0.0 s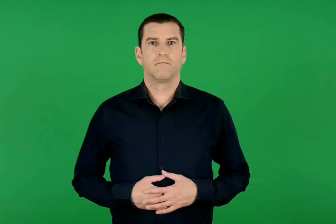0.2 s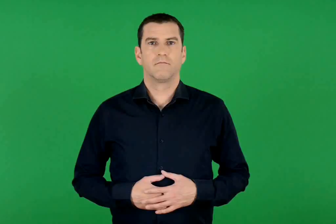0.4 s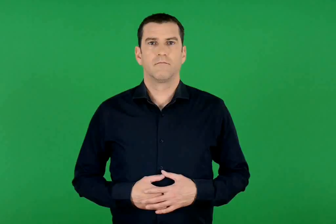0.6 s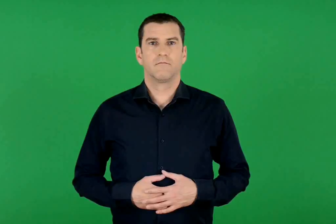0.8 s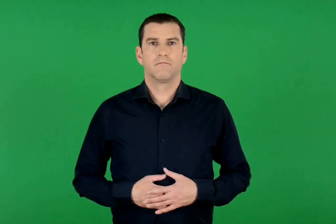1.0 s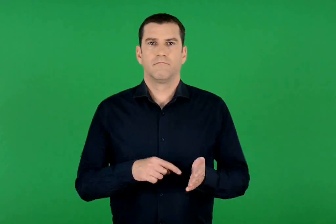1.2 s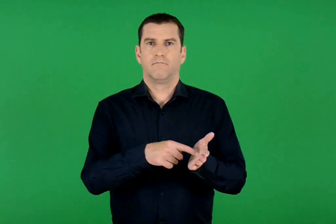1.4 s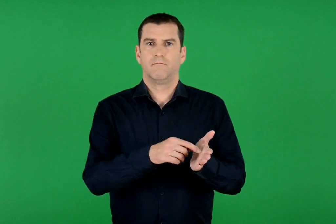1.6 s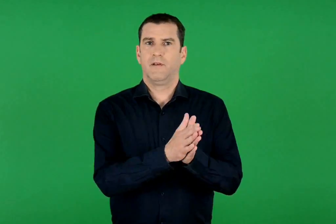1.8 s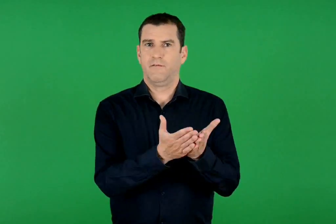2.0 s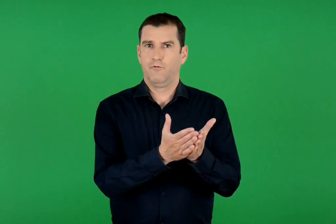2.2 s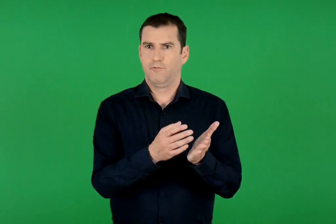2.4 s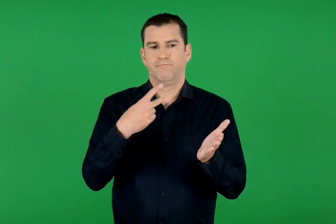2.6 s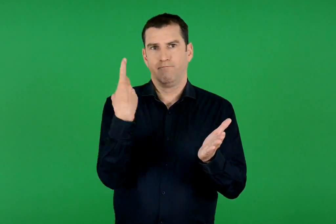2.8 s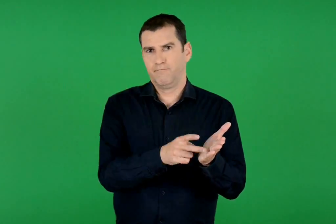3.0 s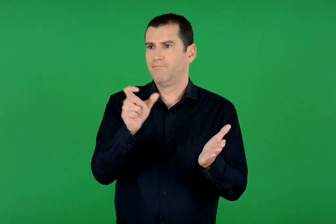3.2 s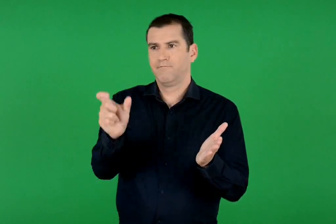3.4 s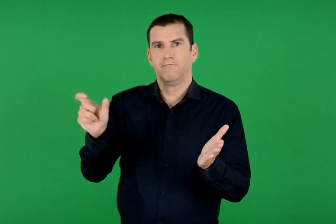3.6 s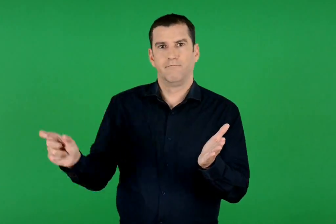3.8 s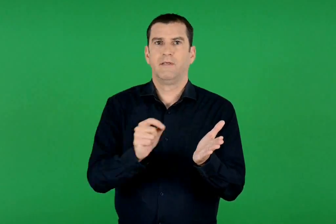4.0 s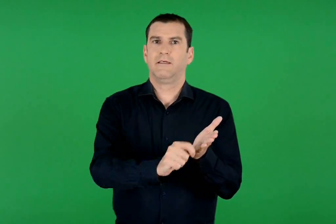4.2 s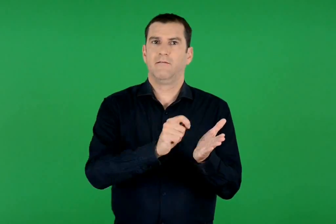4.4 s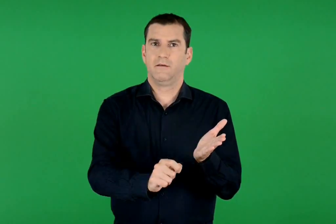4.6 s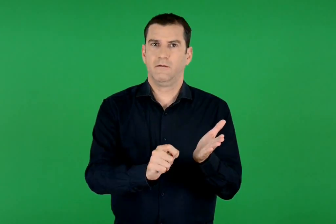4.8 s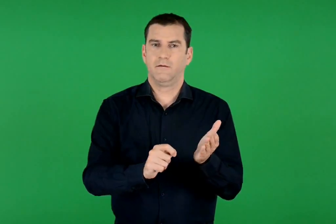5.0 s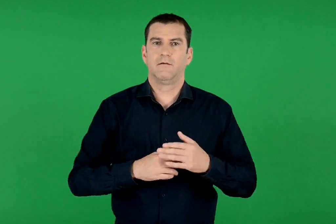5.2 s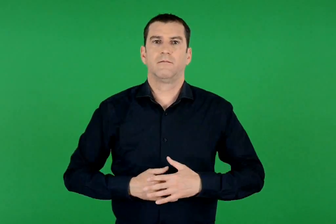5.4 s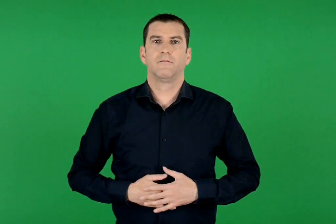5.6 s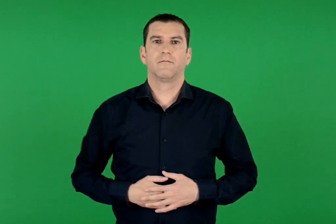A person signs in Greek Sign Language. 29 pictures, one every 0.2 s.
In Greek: τους συγγραφείς του
